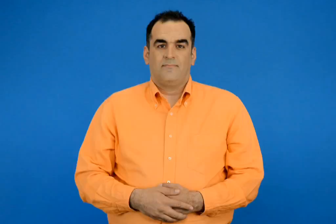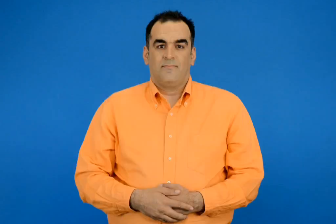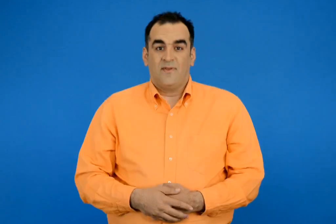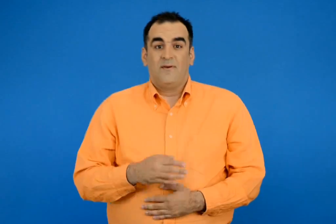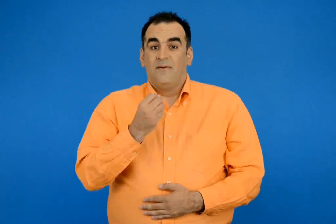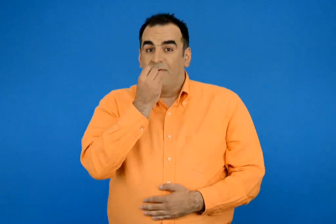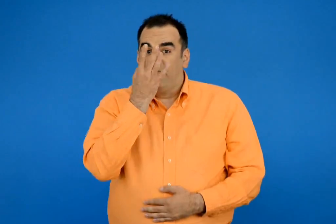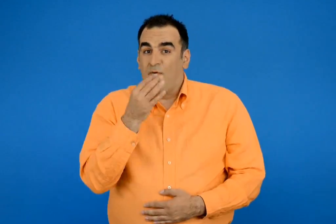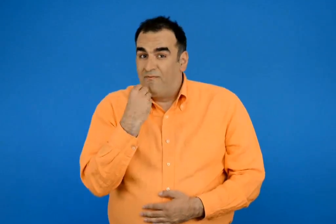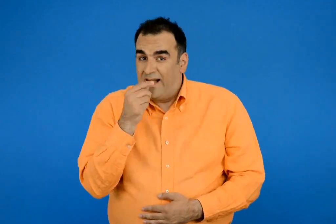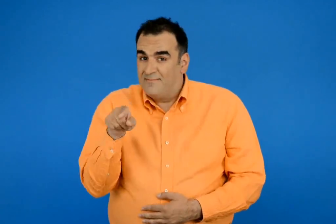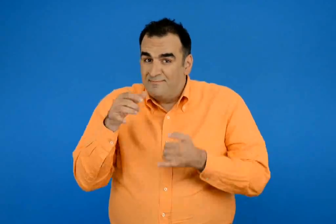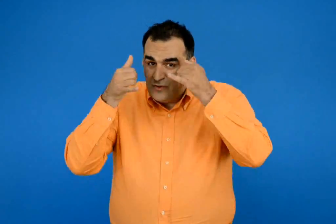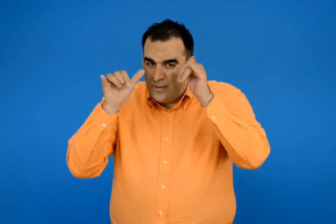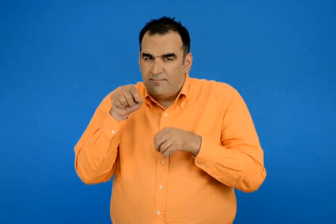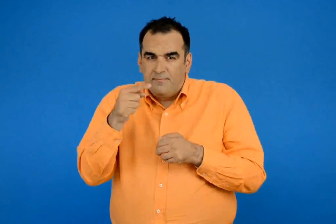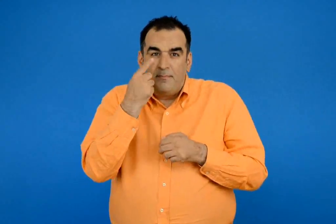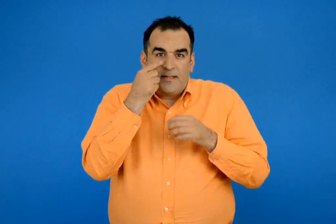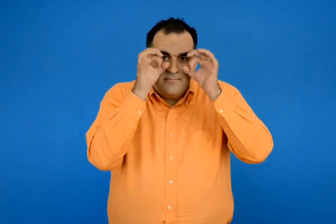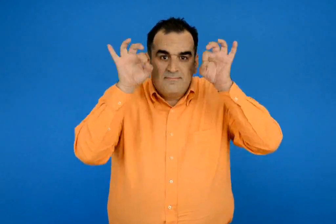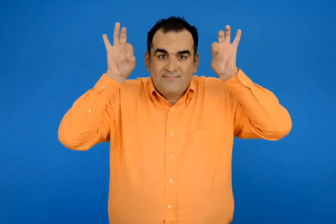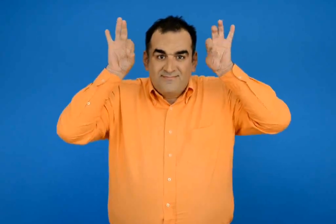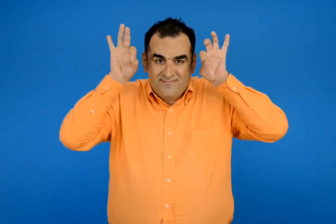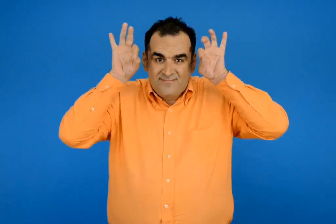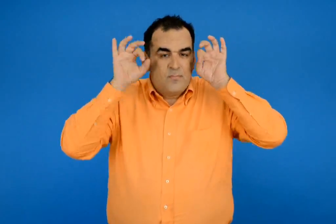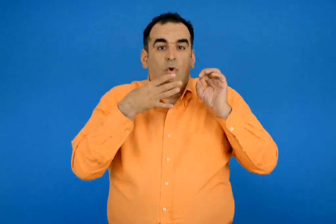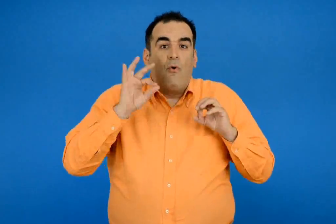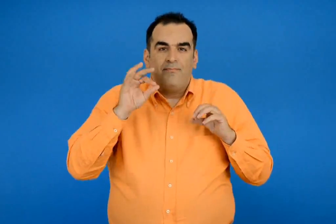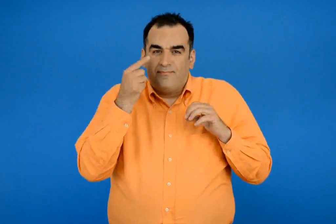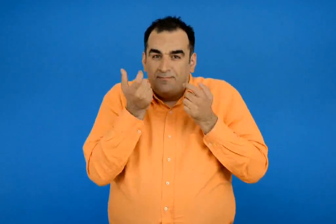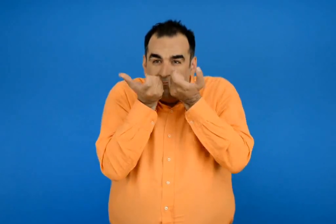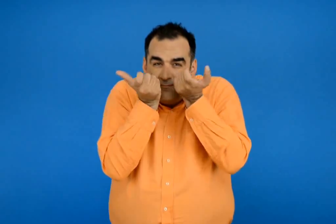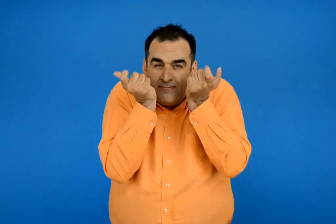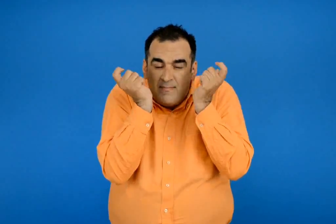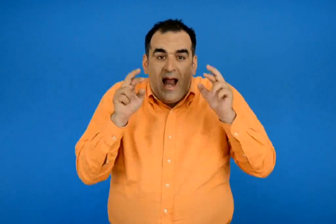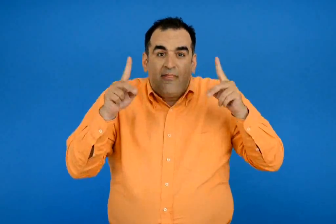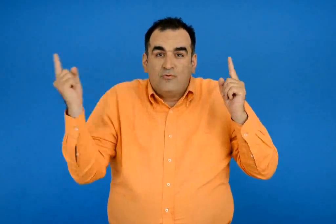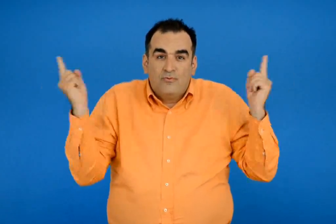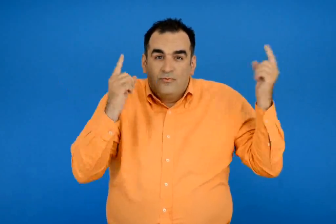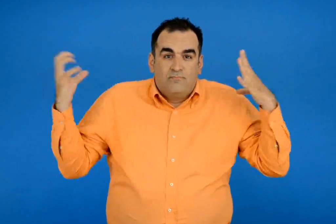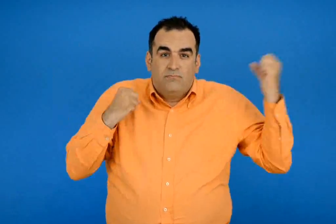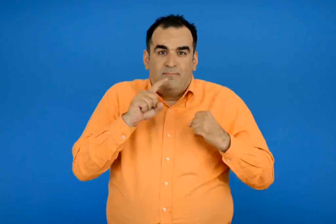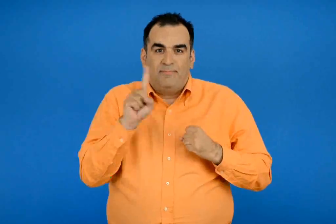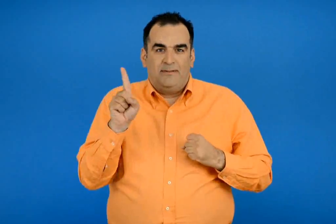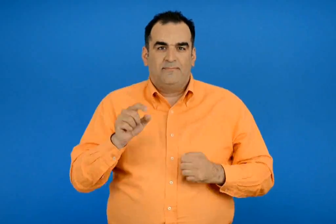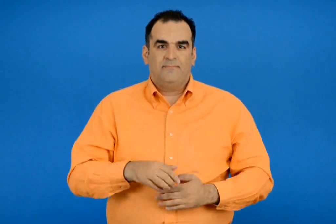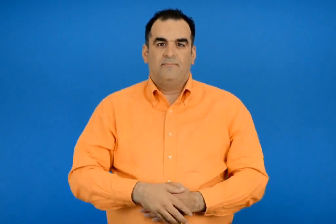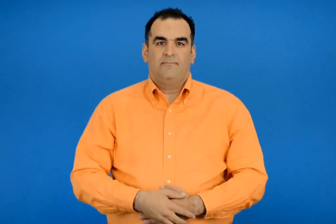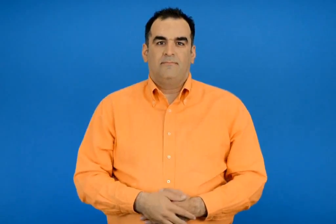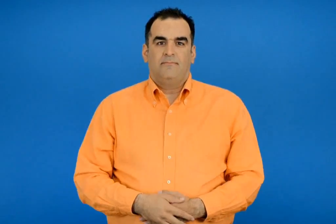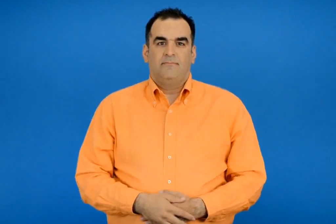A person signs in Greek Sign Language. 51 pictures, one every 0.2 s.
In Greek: τα φυτοφάγα έχουν τα ματιά τους στο πλάι του κεφαλιού για να βλέπουν τριγύρω μήπως εμφανιστεί κανένας εχθρός
